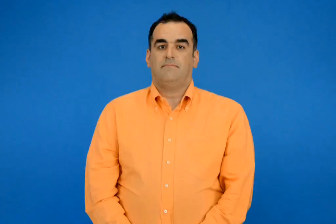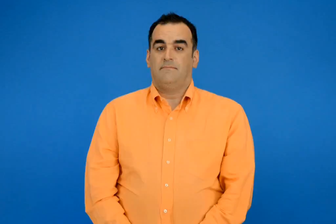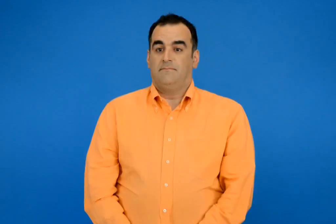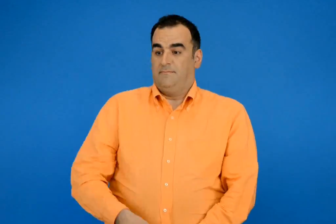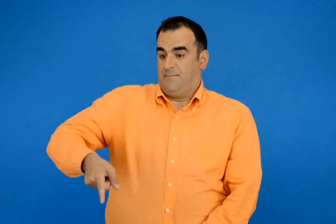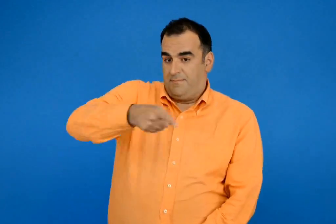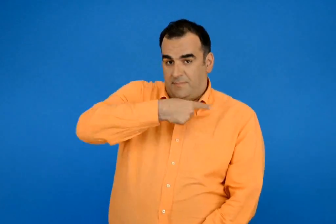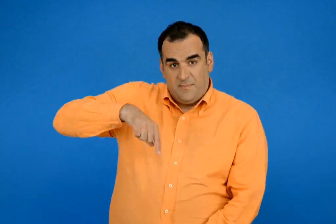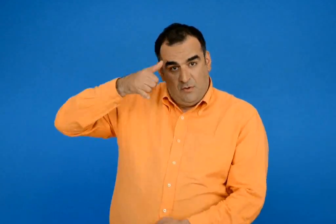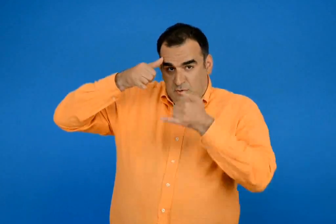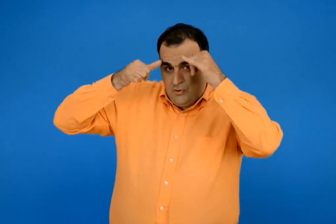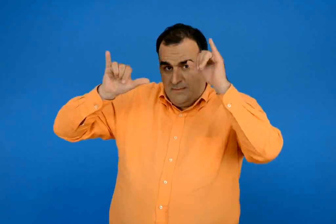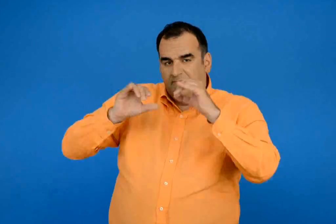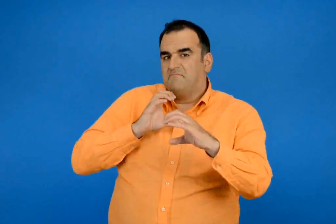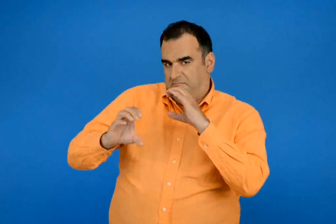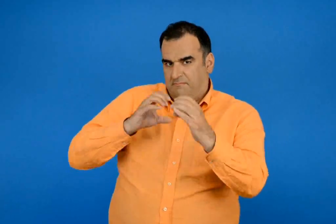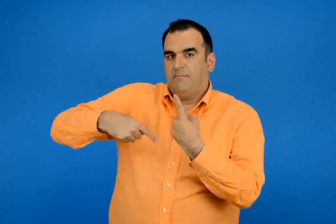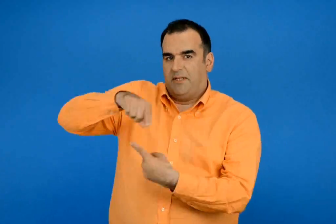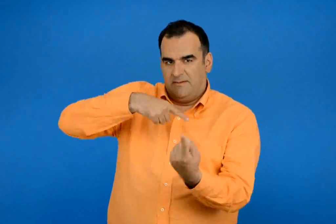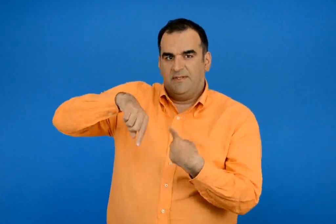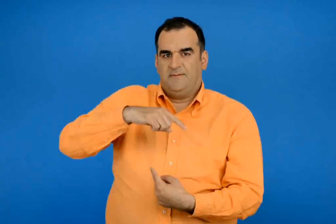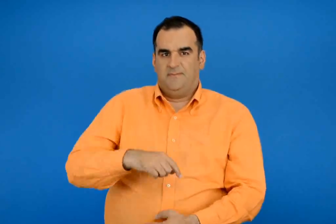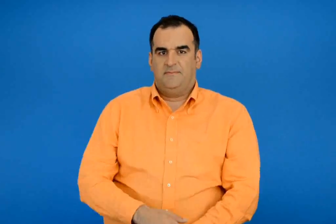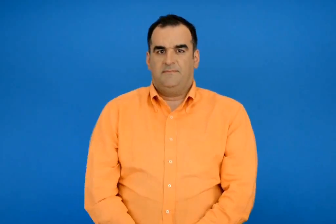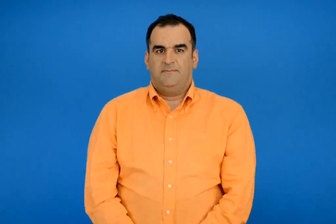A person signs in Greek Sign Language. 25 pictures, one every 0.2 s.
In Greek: κι εμείς τα ζώα επικοινωνούμε μεταξύ μας
